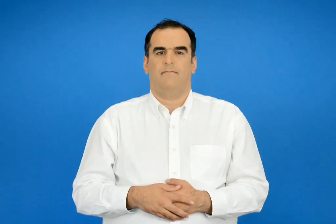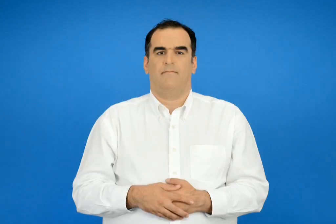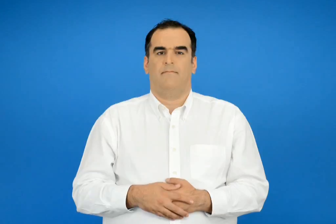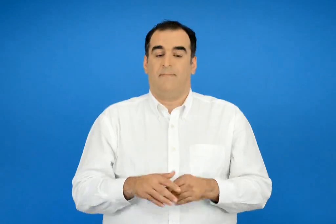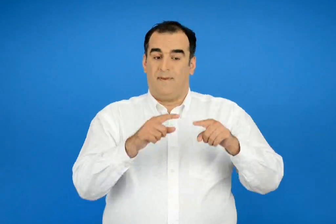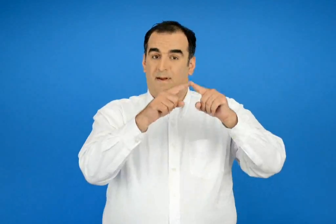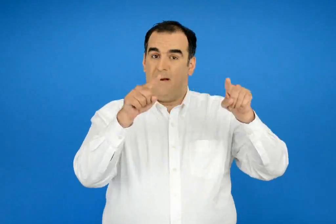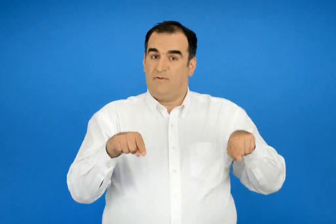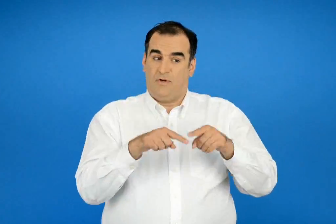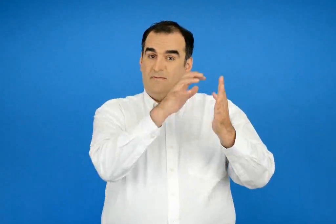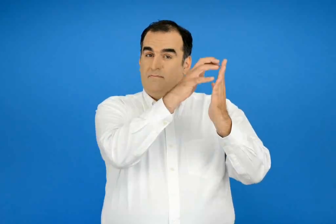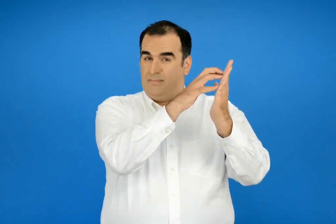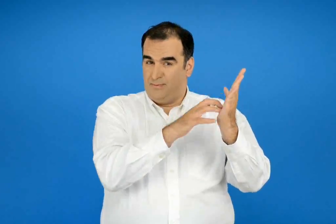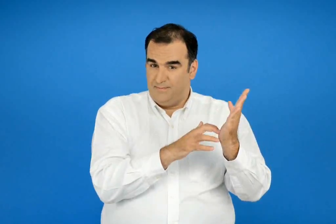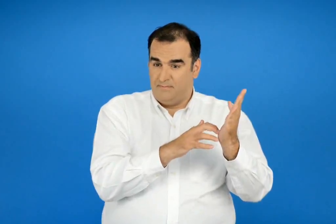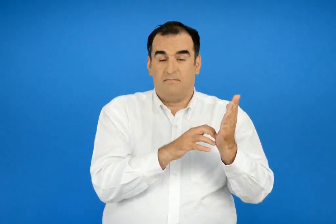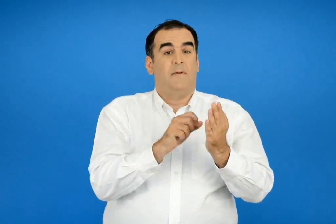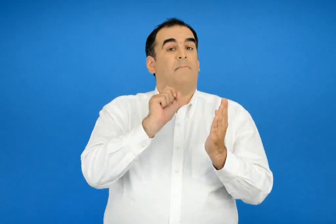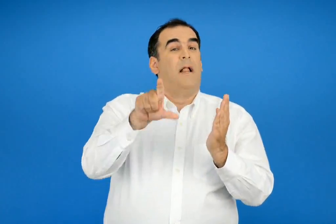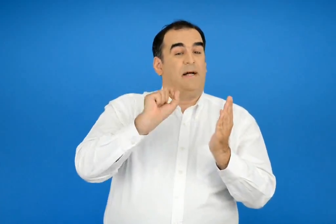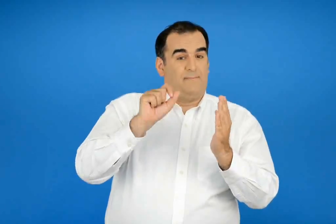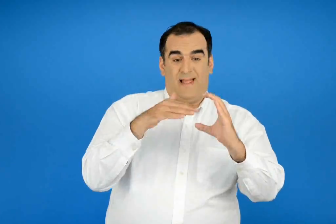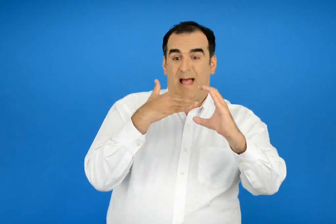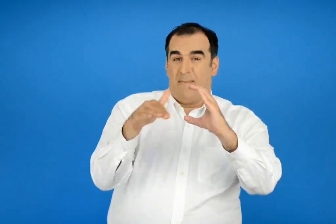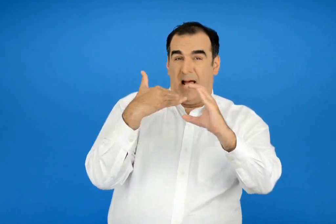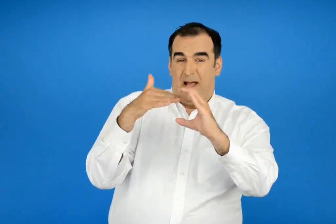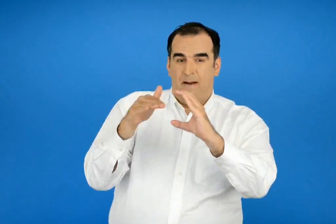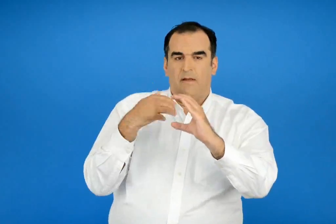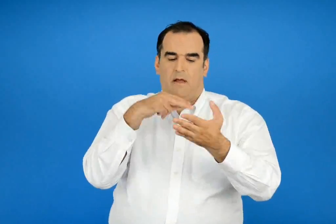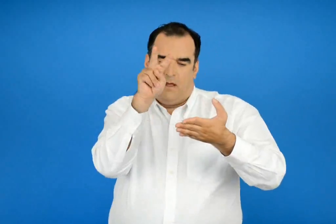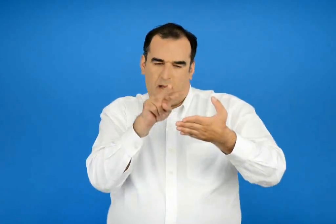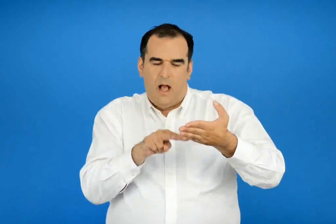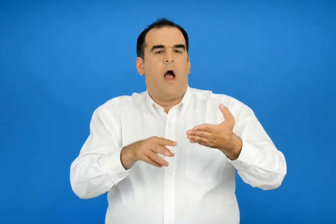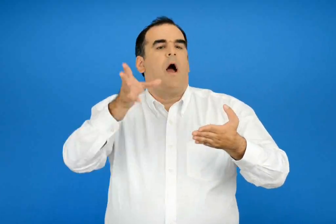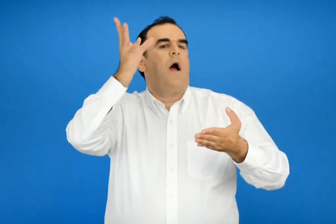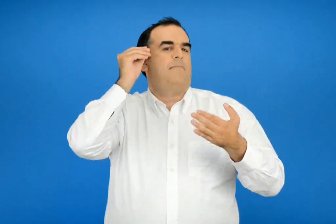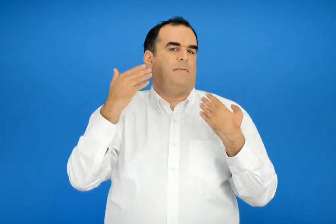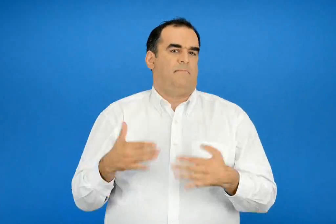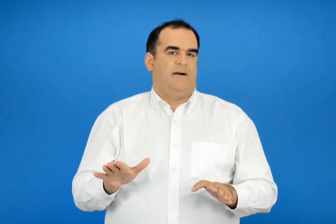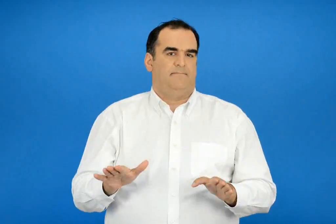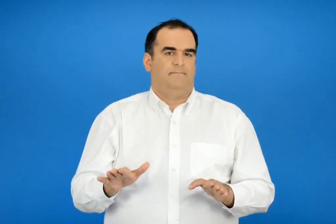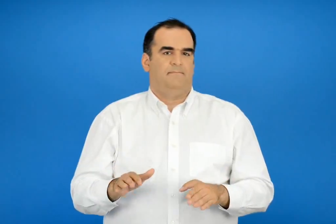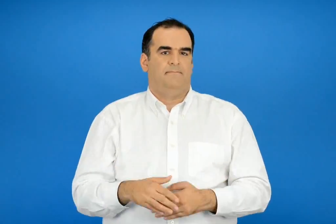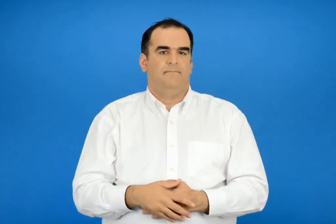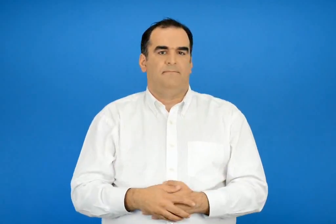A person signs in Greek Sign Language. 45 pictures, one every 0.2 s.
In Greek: έμαθα να διαβάζω επιστολές και μηνύματα ηλεκτρονικού ταχυδρομείου
